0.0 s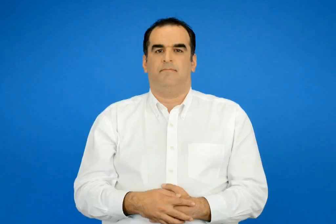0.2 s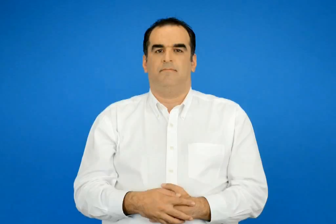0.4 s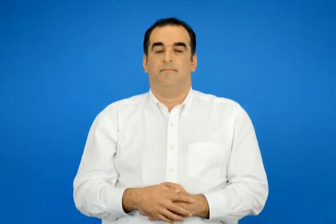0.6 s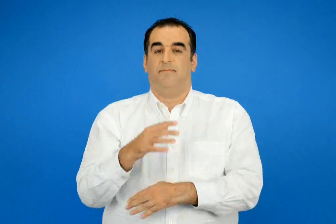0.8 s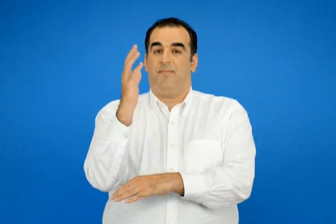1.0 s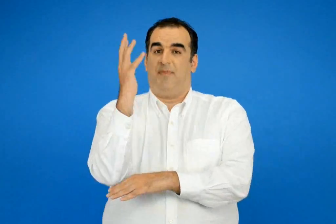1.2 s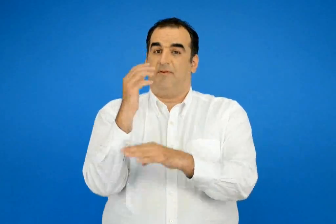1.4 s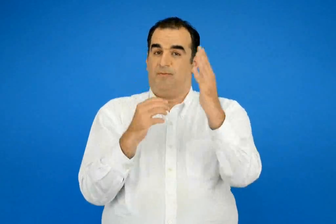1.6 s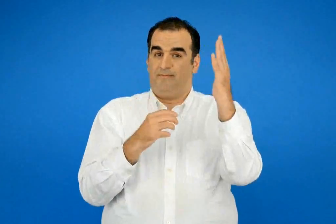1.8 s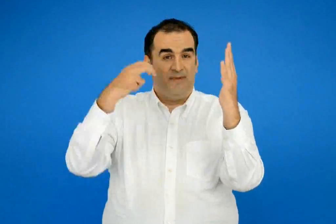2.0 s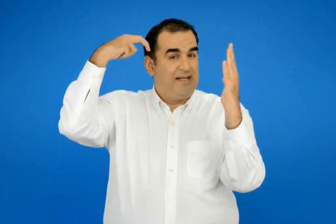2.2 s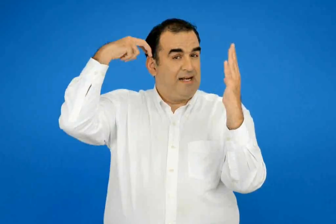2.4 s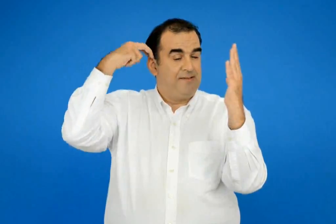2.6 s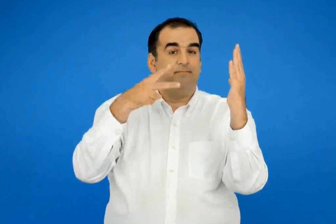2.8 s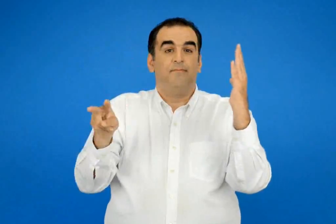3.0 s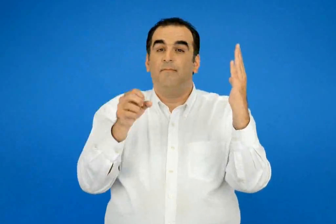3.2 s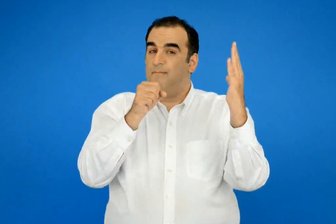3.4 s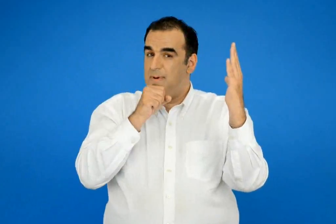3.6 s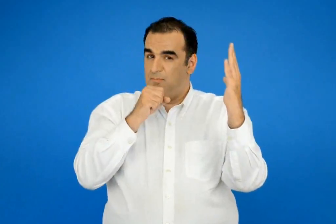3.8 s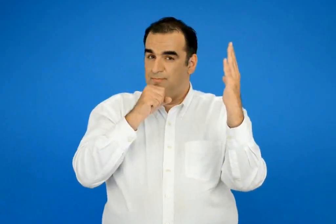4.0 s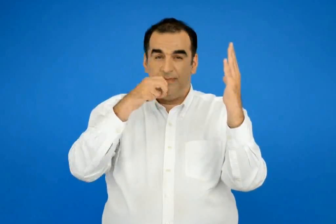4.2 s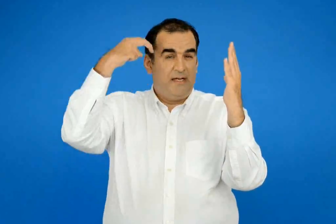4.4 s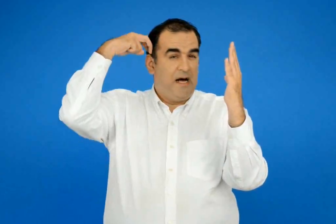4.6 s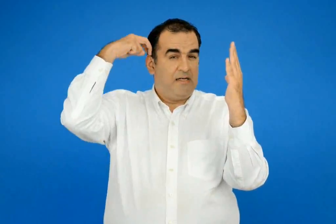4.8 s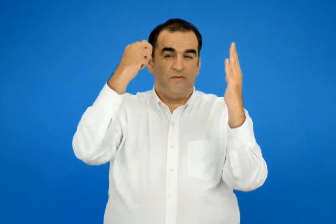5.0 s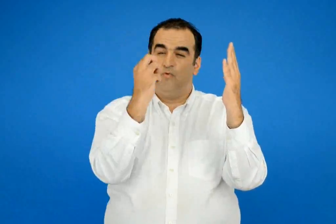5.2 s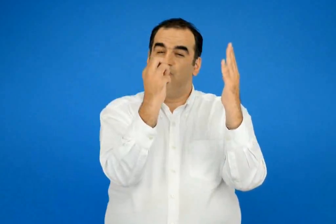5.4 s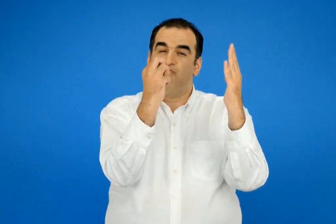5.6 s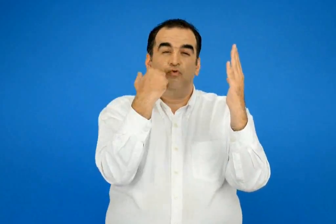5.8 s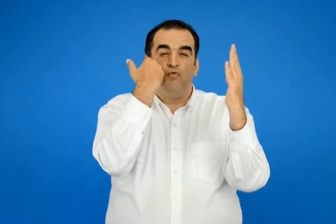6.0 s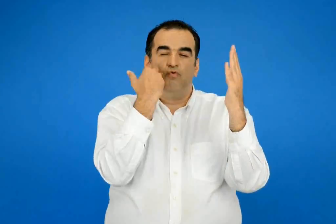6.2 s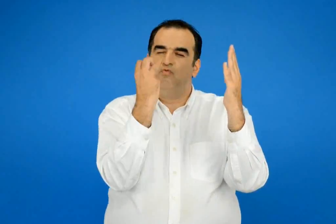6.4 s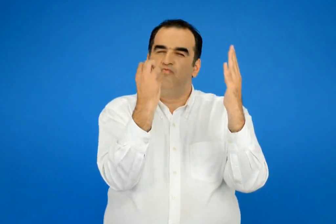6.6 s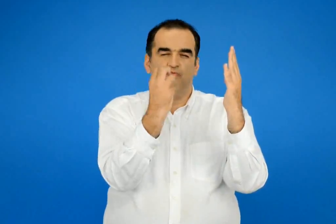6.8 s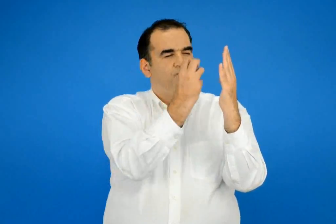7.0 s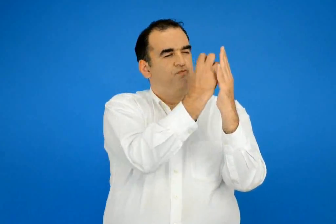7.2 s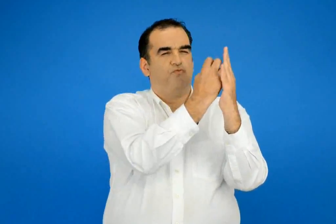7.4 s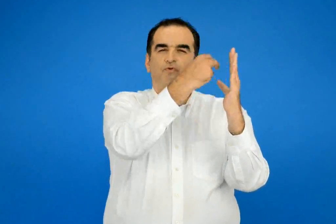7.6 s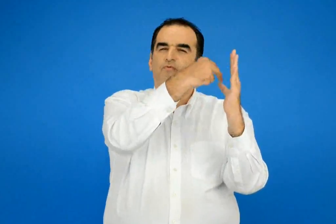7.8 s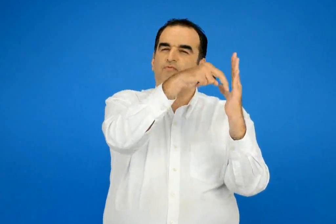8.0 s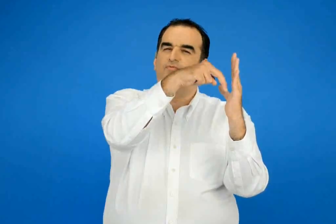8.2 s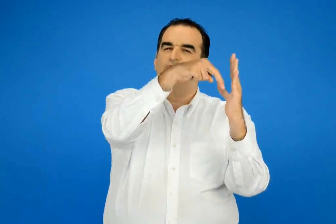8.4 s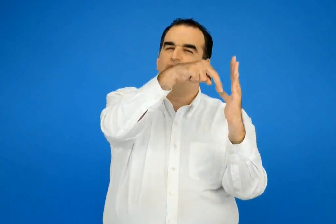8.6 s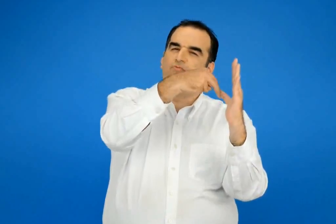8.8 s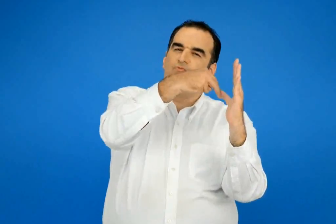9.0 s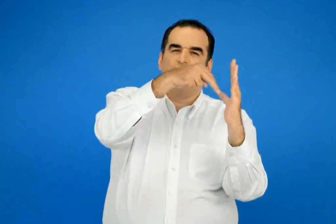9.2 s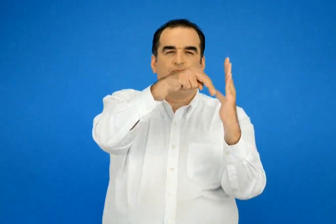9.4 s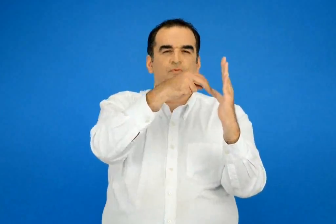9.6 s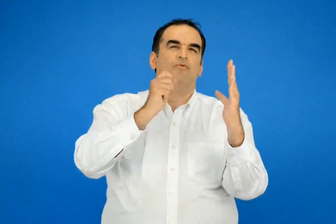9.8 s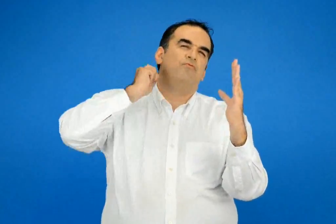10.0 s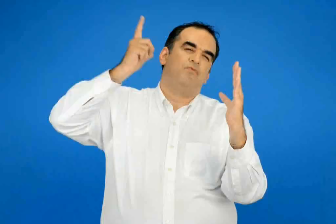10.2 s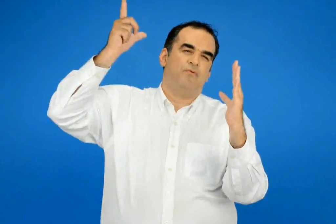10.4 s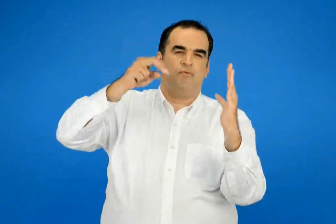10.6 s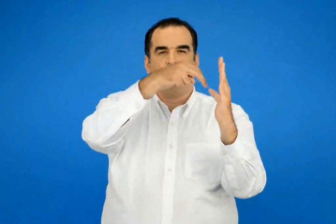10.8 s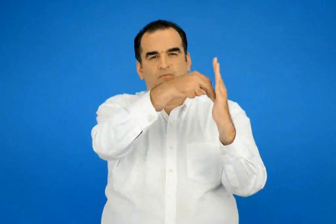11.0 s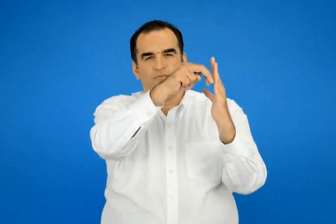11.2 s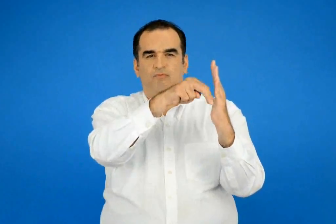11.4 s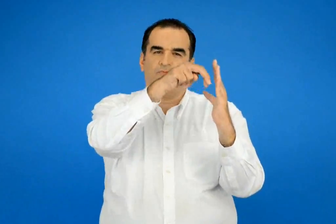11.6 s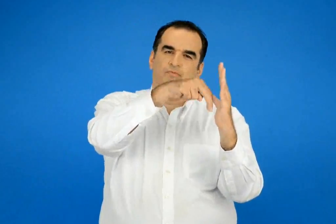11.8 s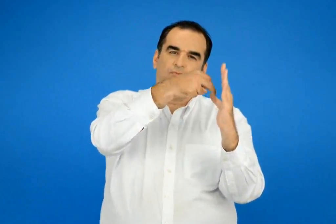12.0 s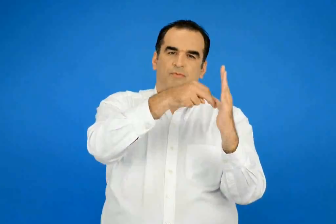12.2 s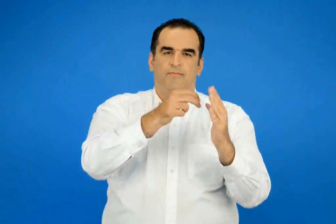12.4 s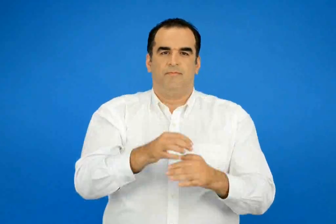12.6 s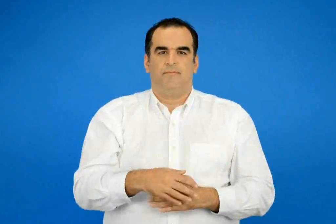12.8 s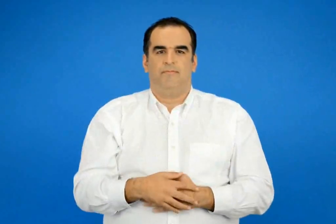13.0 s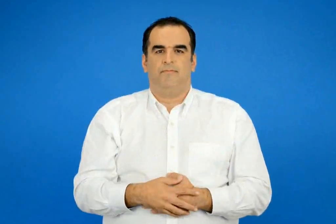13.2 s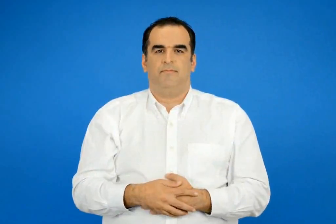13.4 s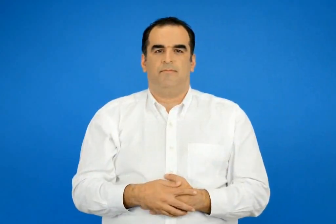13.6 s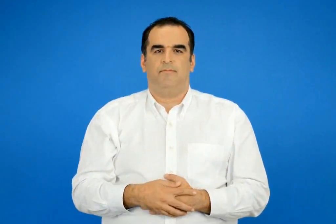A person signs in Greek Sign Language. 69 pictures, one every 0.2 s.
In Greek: ακόμη και τα ώριμα κερασιά της κερασιάς του παππού συμμετείχαν στη γιορτή
